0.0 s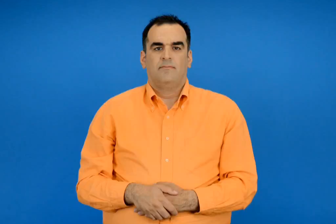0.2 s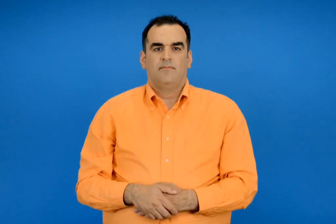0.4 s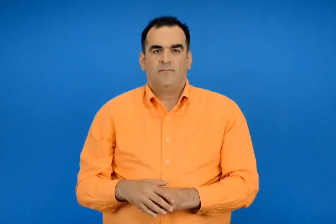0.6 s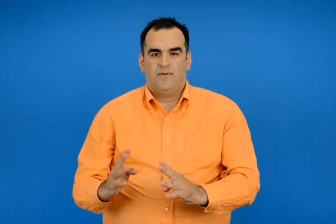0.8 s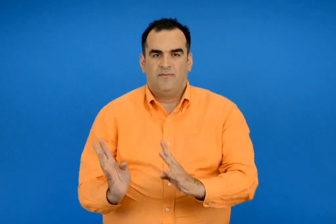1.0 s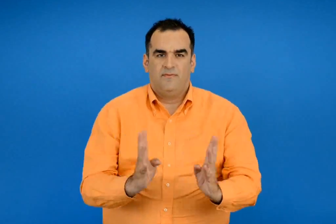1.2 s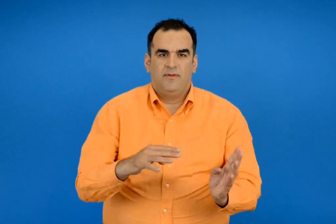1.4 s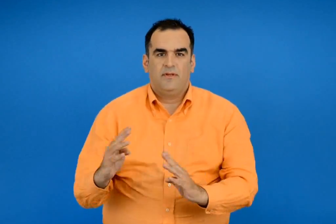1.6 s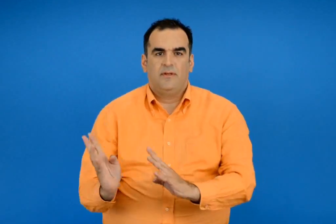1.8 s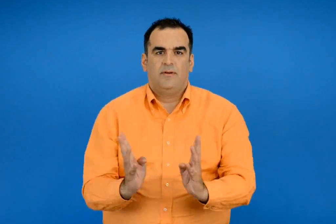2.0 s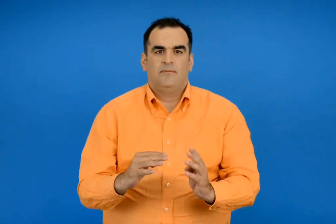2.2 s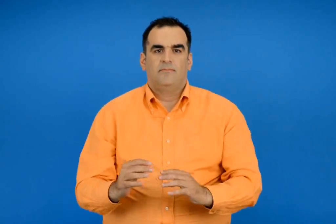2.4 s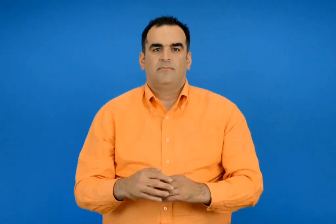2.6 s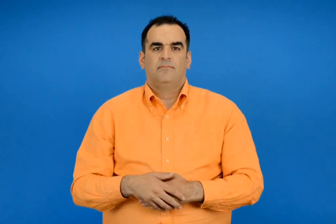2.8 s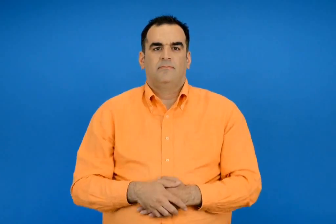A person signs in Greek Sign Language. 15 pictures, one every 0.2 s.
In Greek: φύκια
